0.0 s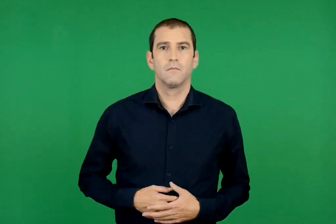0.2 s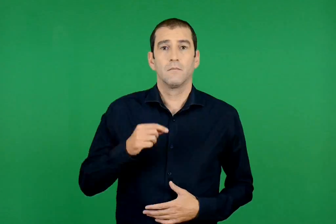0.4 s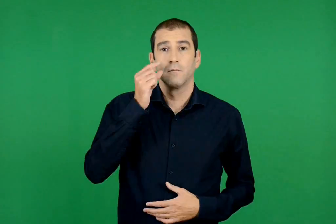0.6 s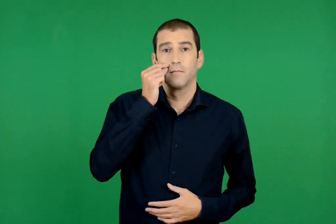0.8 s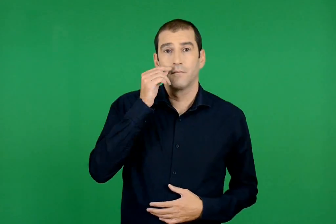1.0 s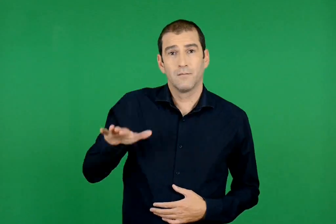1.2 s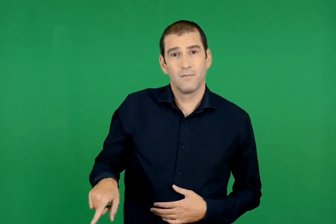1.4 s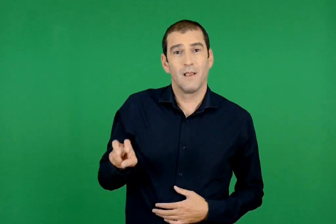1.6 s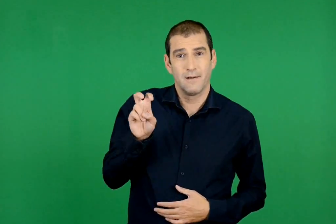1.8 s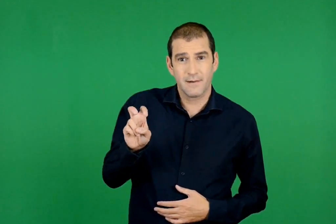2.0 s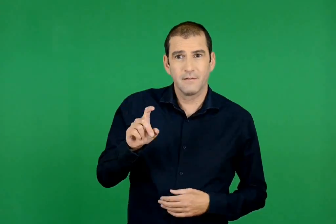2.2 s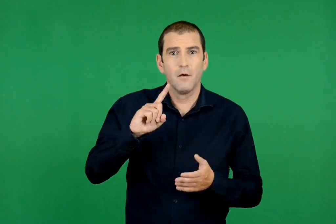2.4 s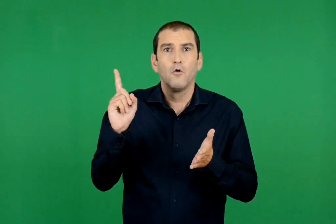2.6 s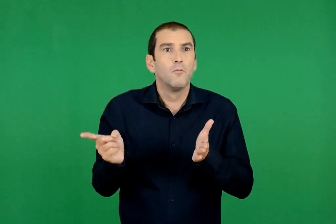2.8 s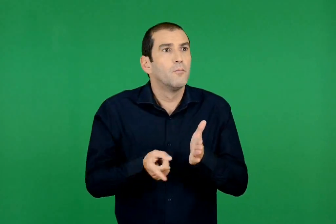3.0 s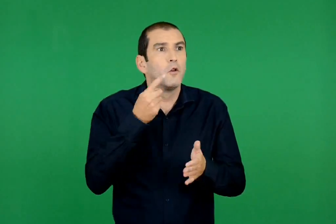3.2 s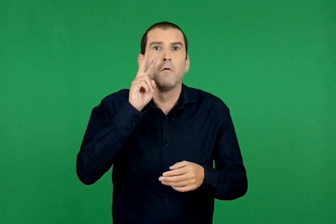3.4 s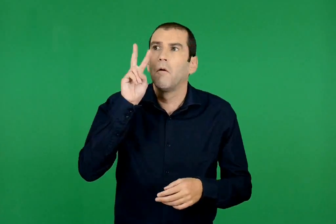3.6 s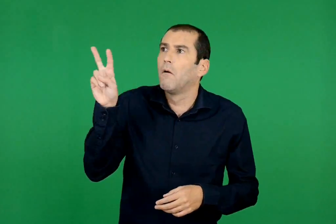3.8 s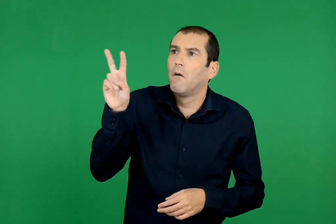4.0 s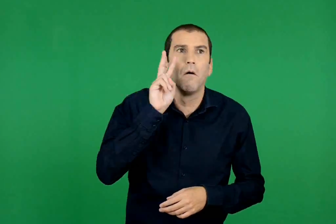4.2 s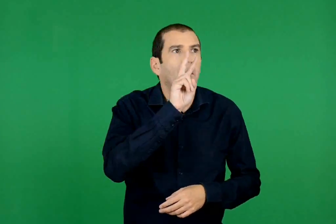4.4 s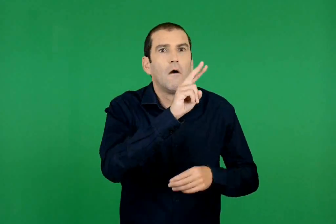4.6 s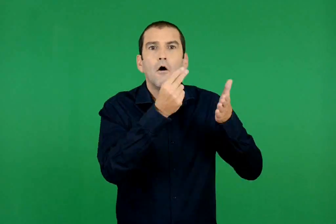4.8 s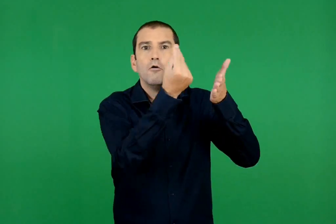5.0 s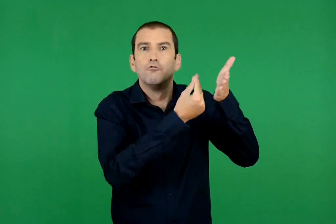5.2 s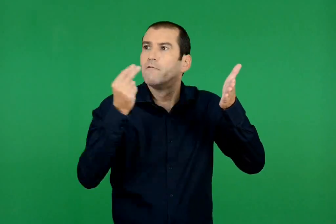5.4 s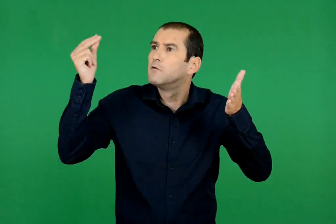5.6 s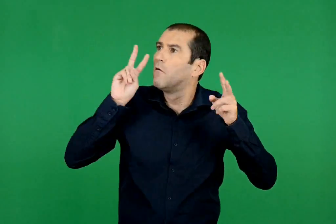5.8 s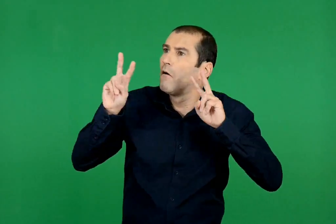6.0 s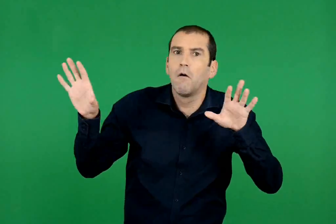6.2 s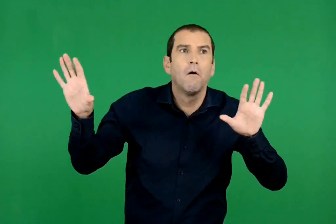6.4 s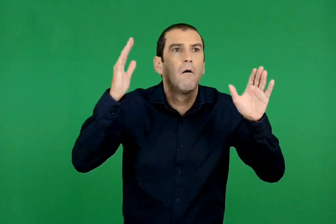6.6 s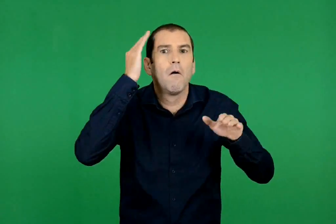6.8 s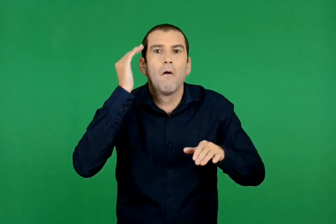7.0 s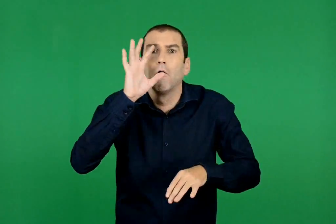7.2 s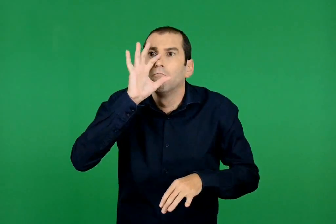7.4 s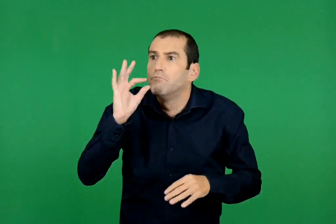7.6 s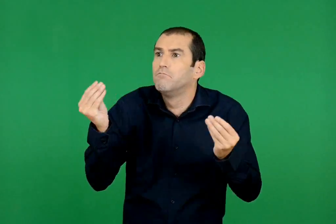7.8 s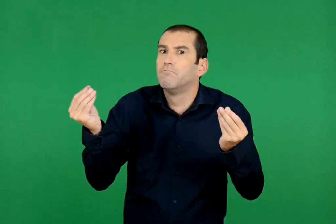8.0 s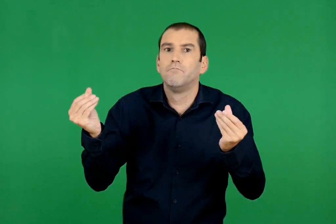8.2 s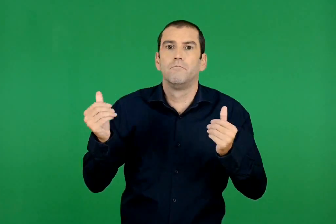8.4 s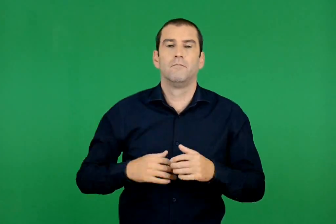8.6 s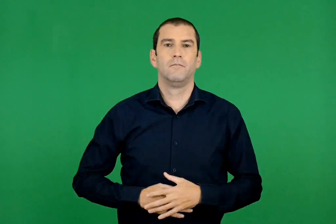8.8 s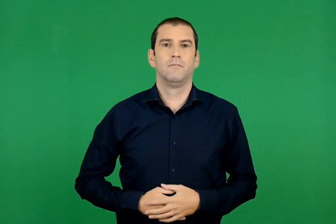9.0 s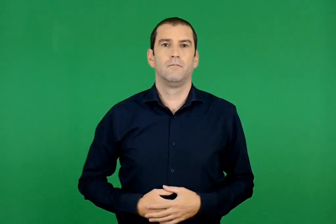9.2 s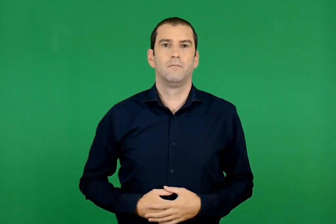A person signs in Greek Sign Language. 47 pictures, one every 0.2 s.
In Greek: πρώτη φορά ο χάρης έβλεπε ζωγραφιές και μάλιστα τόσο ζωντανές
